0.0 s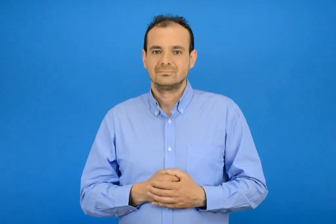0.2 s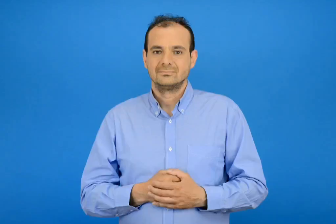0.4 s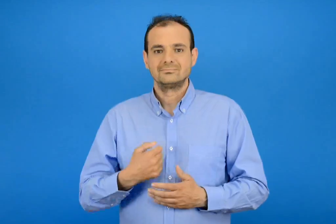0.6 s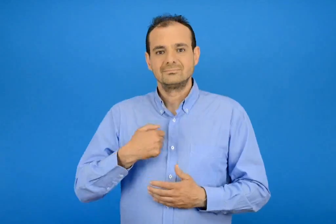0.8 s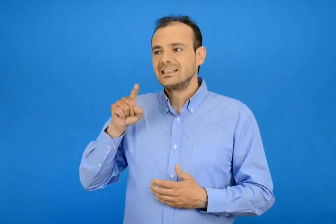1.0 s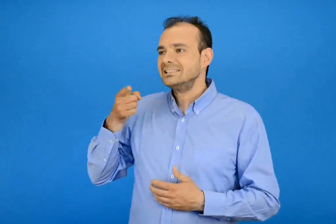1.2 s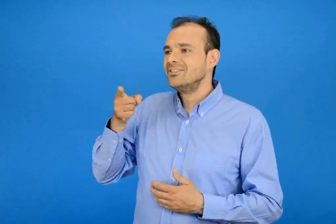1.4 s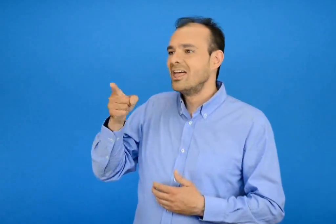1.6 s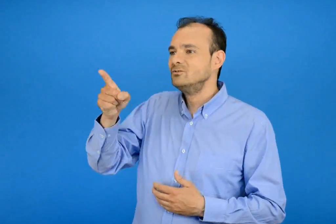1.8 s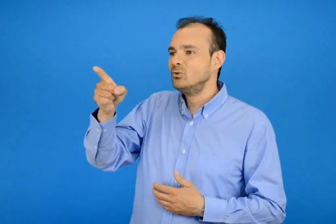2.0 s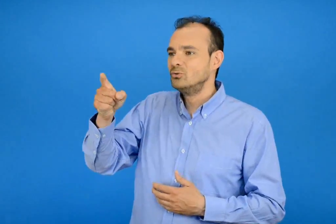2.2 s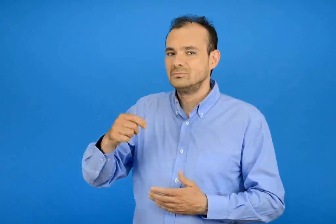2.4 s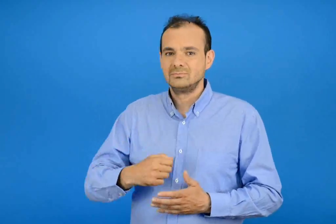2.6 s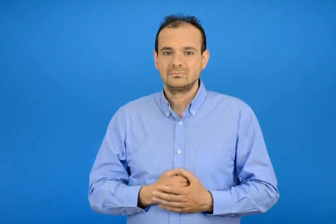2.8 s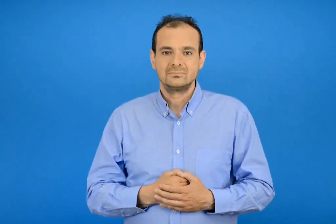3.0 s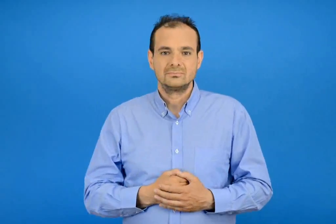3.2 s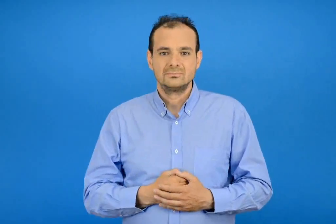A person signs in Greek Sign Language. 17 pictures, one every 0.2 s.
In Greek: ταξιδεύω
